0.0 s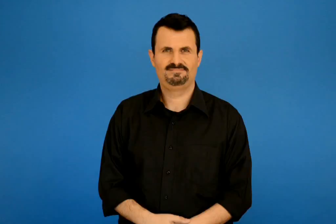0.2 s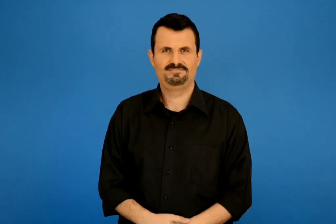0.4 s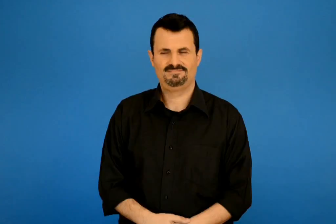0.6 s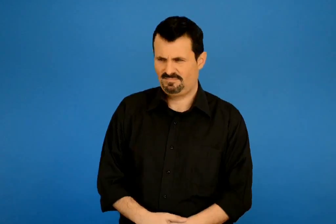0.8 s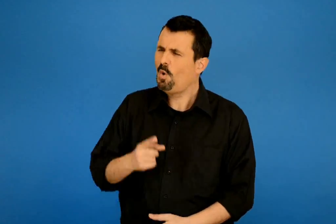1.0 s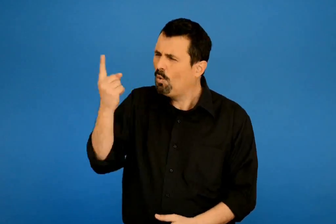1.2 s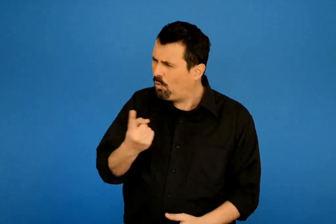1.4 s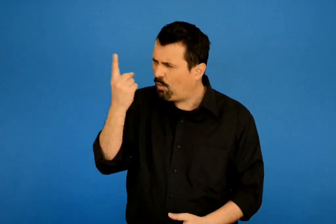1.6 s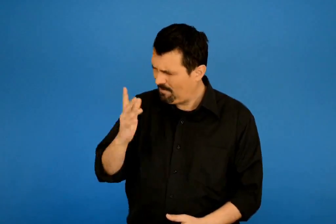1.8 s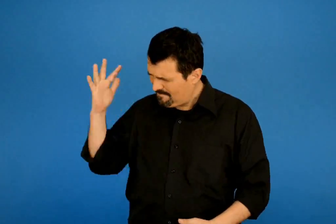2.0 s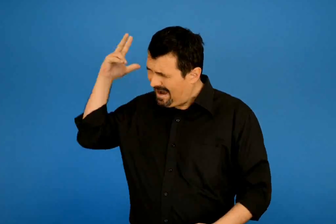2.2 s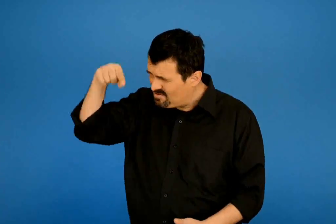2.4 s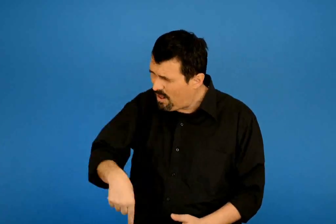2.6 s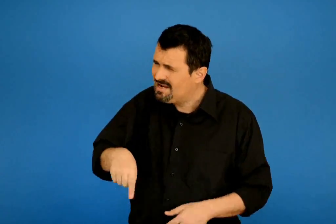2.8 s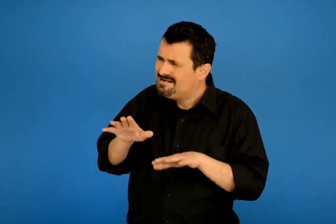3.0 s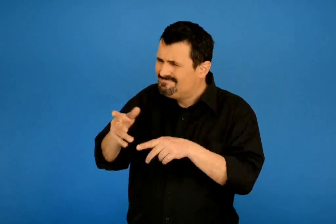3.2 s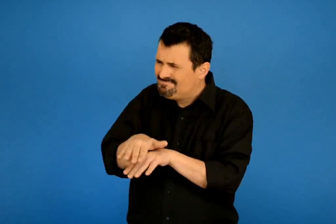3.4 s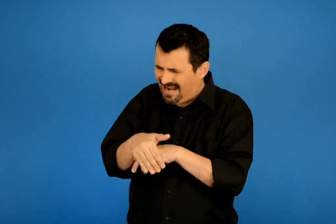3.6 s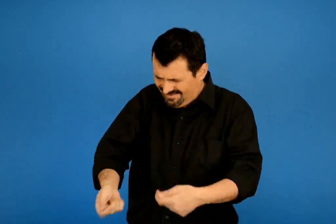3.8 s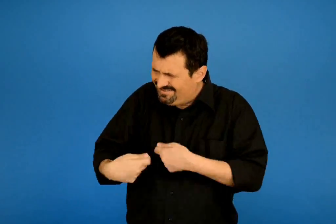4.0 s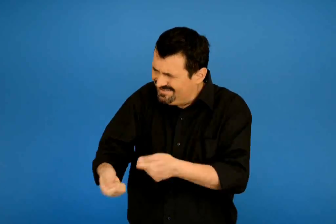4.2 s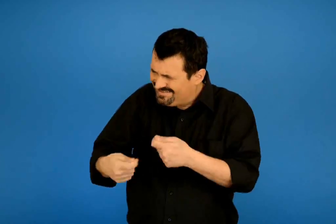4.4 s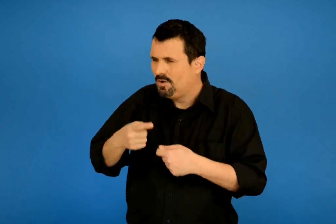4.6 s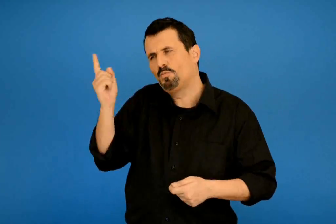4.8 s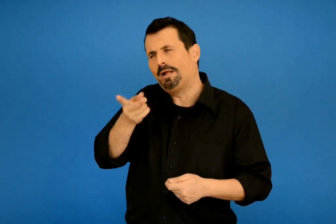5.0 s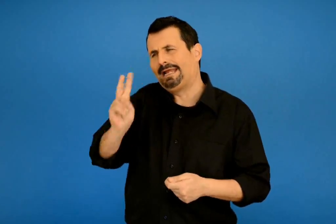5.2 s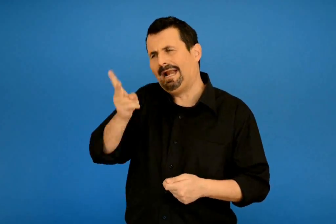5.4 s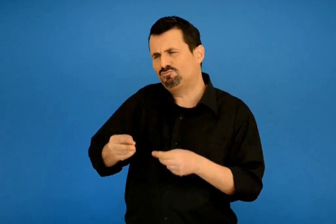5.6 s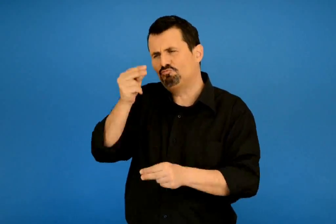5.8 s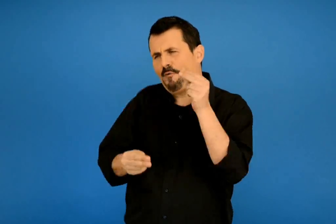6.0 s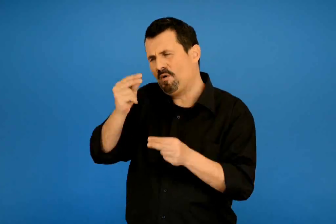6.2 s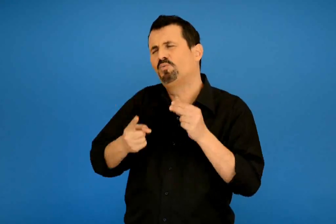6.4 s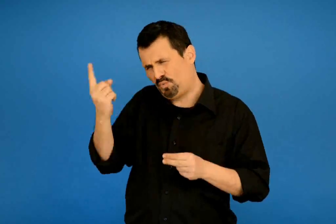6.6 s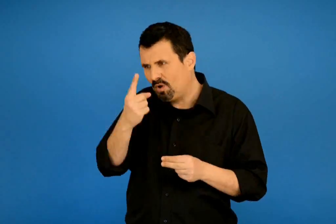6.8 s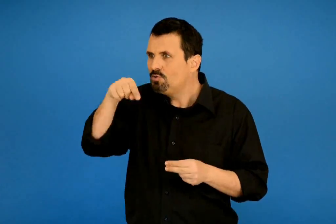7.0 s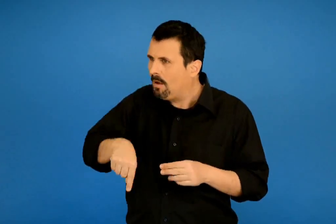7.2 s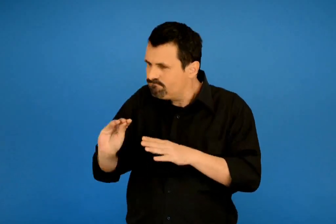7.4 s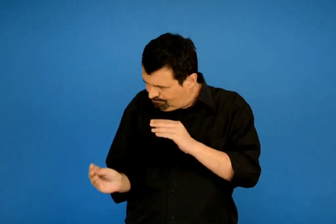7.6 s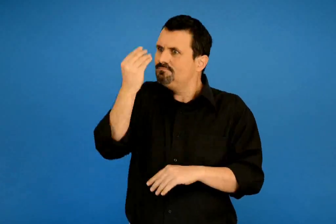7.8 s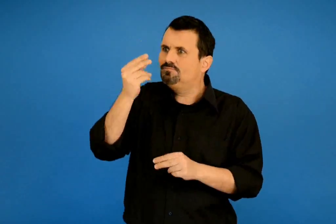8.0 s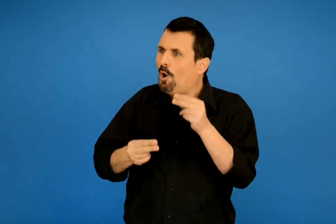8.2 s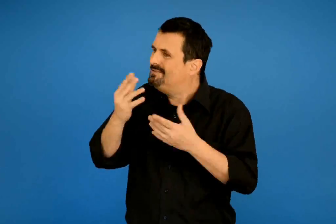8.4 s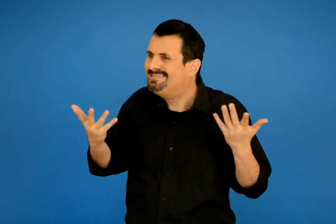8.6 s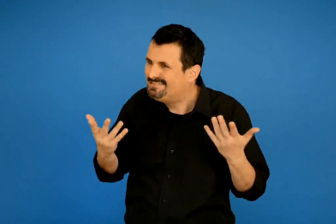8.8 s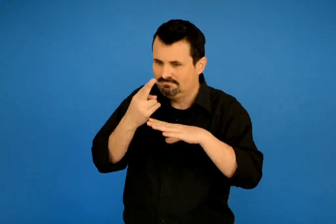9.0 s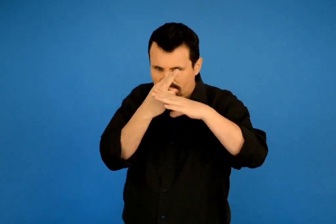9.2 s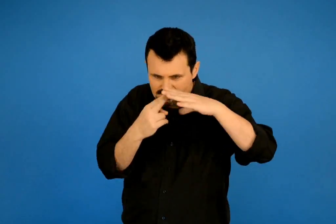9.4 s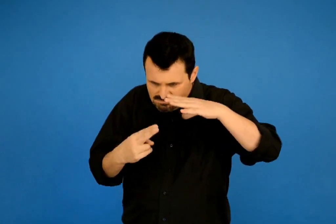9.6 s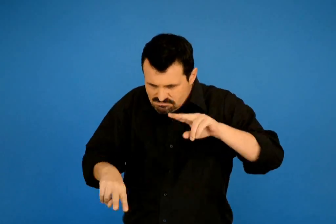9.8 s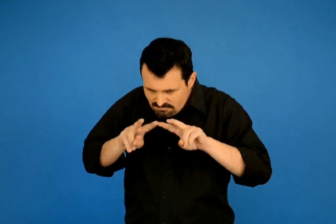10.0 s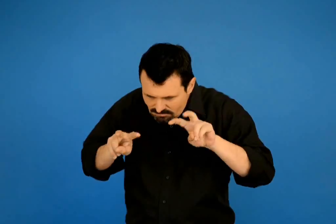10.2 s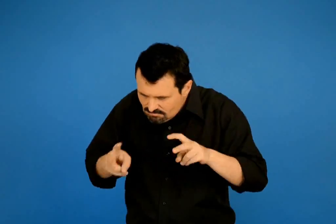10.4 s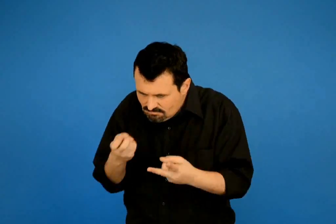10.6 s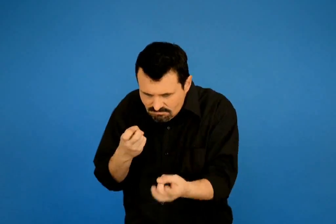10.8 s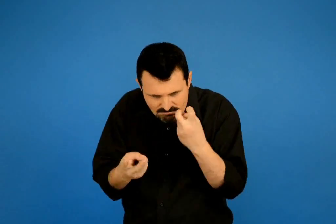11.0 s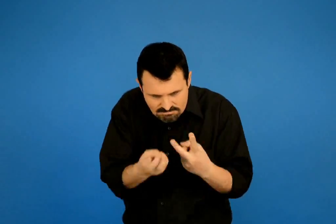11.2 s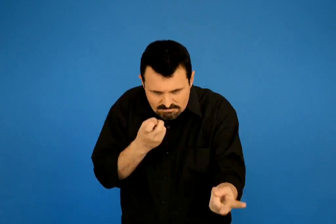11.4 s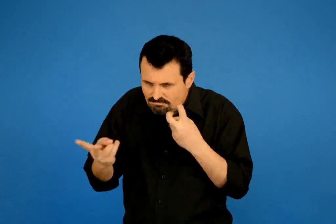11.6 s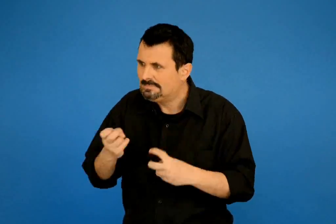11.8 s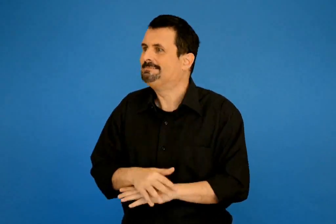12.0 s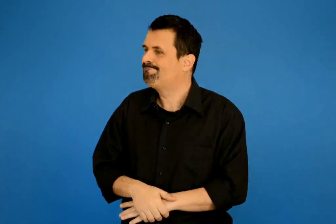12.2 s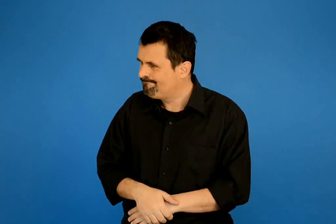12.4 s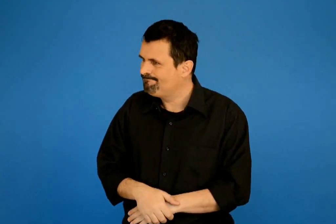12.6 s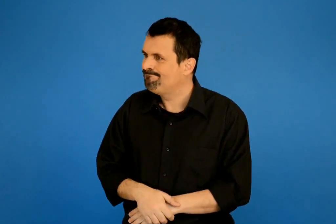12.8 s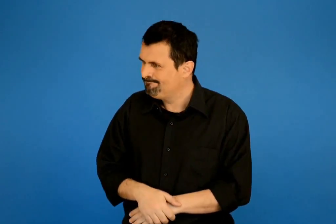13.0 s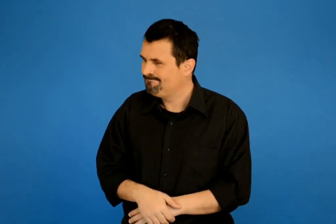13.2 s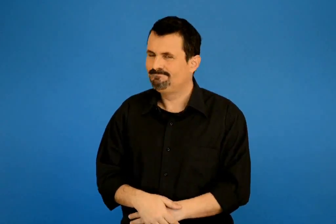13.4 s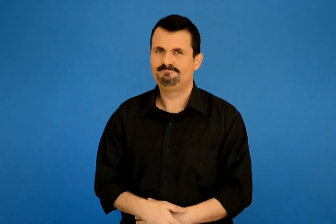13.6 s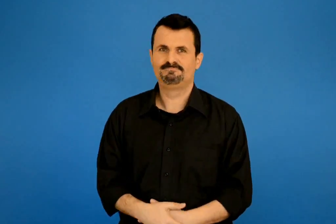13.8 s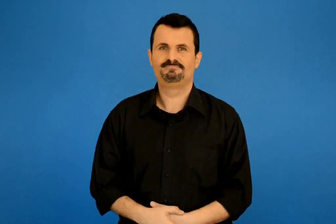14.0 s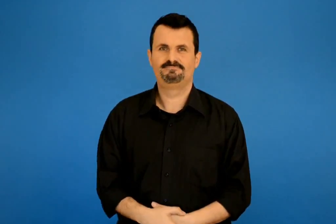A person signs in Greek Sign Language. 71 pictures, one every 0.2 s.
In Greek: οι ψαράδες δεν αποτελούν πια το μοναδικό κίνδυνο τώρα υπάρχουν και οι συλλέκτες
